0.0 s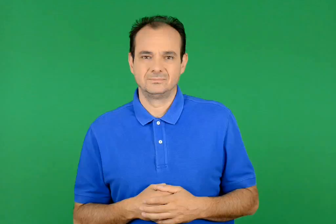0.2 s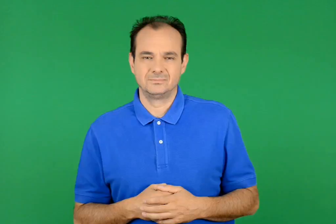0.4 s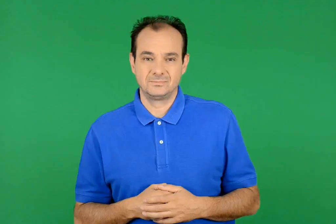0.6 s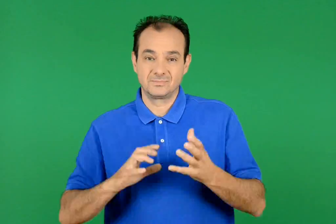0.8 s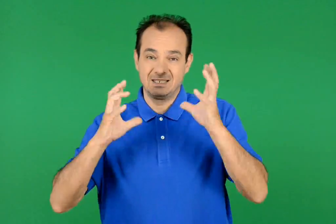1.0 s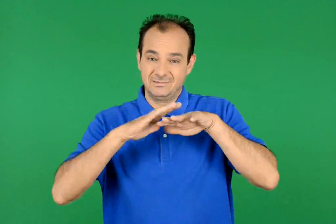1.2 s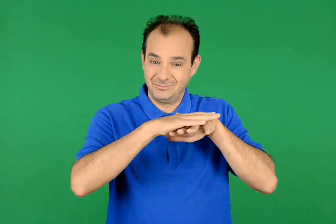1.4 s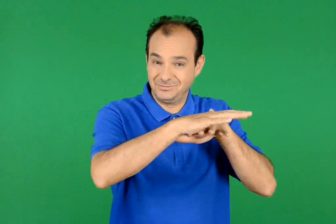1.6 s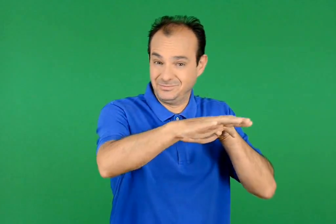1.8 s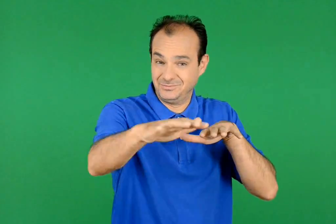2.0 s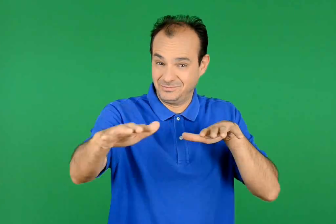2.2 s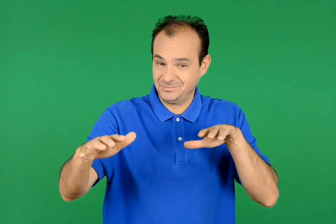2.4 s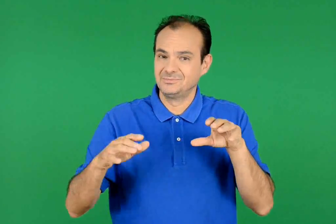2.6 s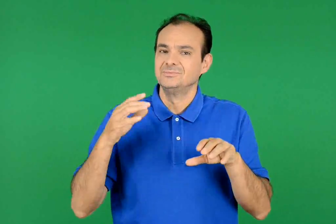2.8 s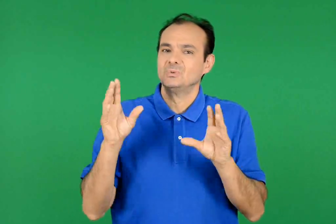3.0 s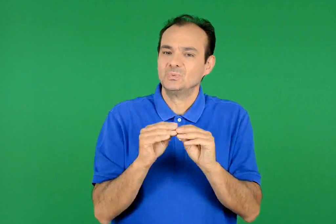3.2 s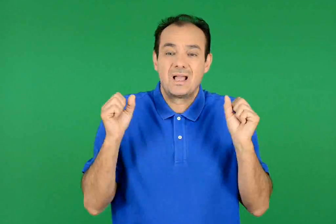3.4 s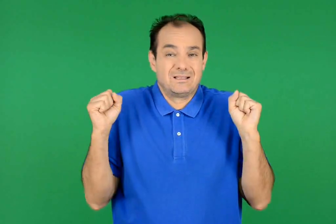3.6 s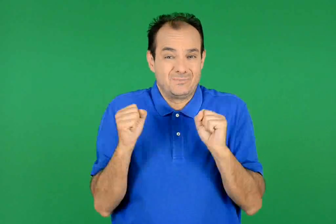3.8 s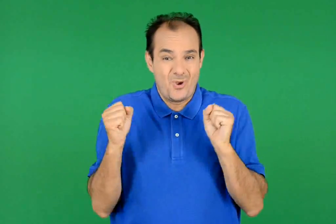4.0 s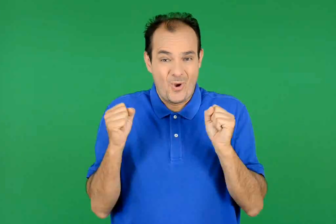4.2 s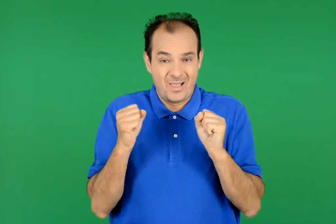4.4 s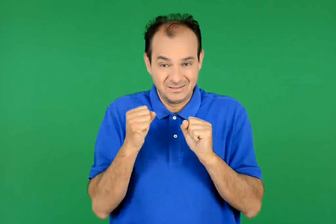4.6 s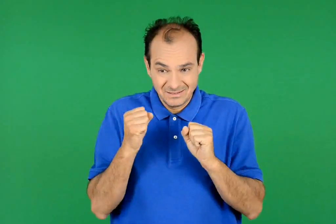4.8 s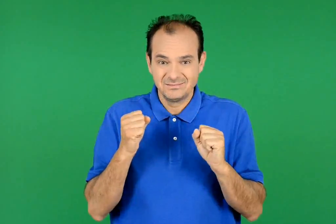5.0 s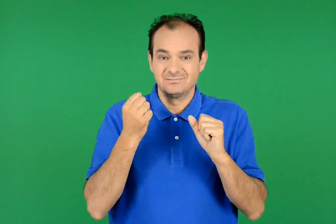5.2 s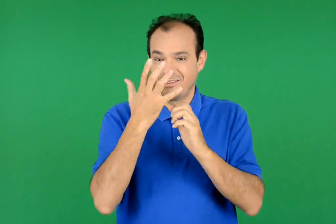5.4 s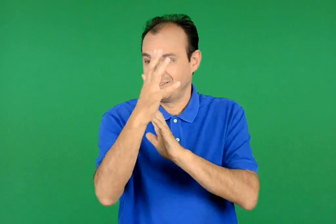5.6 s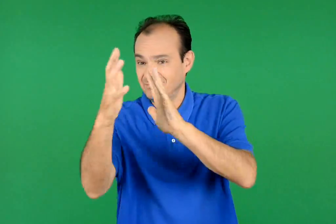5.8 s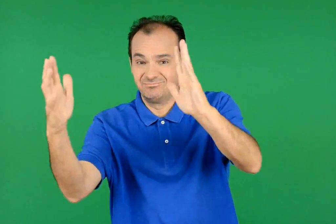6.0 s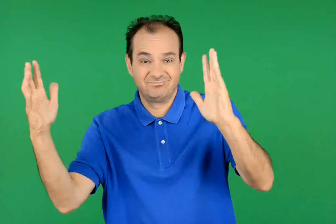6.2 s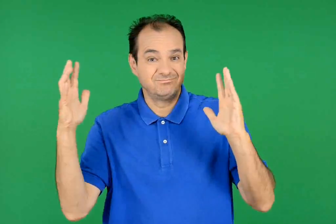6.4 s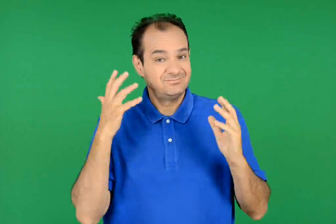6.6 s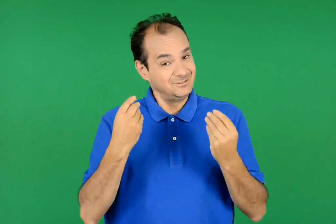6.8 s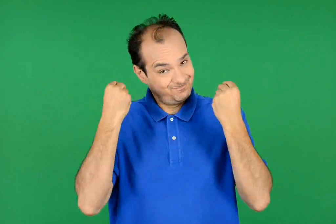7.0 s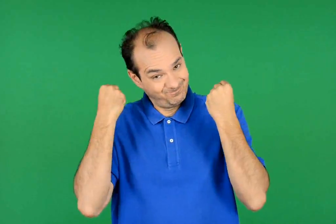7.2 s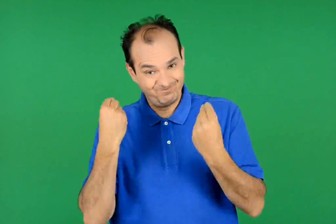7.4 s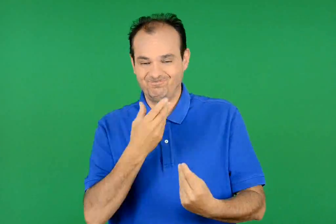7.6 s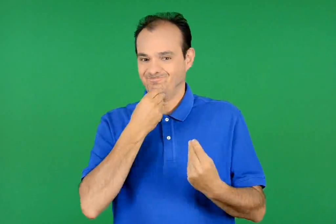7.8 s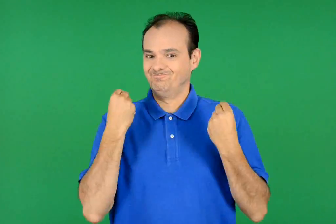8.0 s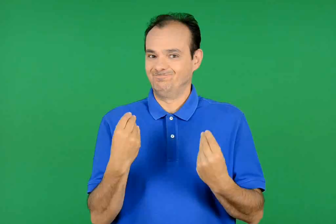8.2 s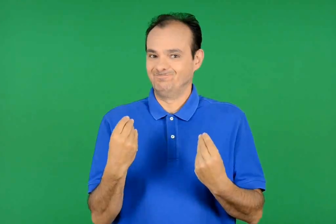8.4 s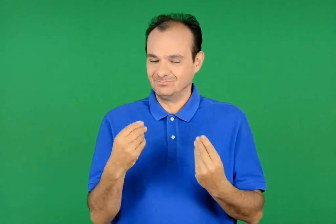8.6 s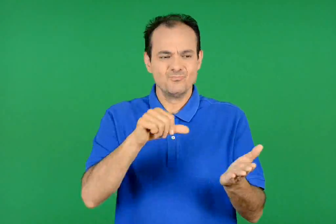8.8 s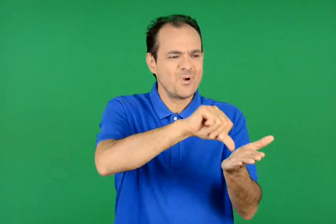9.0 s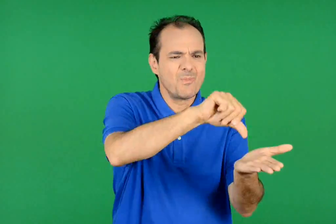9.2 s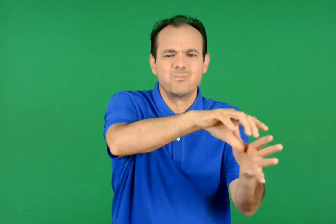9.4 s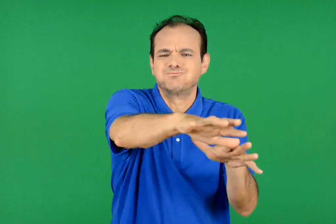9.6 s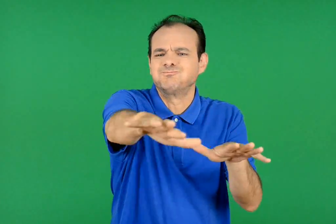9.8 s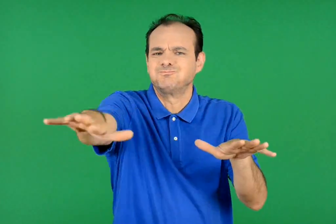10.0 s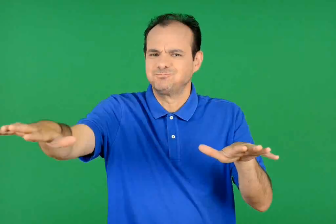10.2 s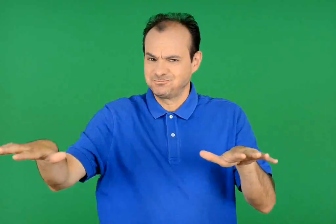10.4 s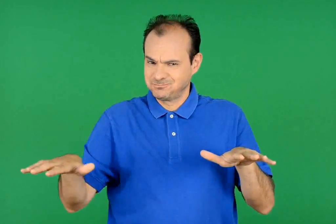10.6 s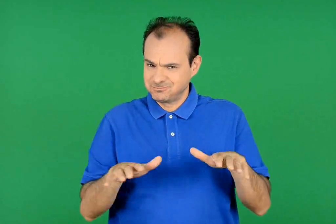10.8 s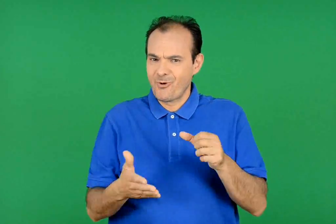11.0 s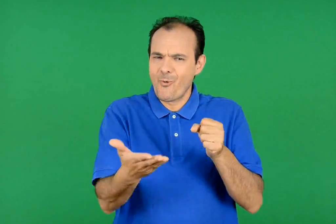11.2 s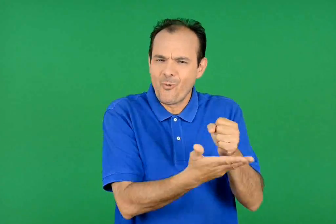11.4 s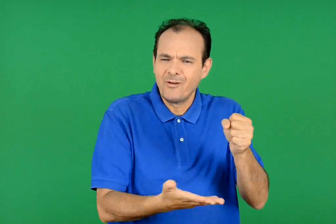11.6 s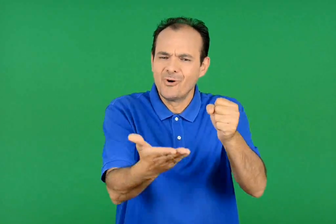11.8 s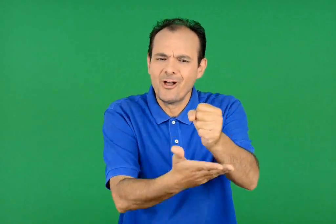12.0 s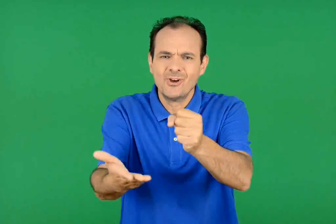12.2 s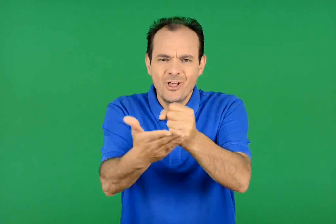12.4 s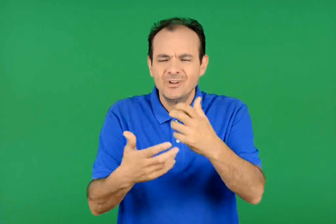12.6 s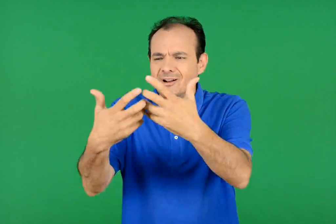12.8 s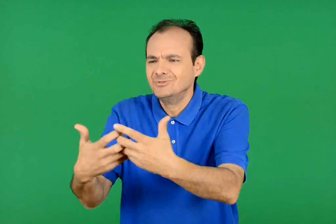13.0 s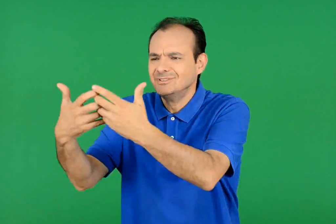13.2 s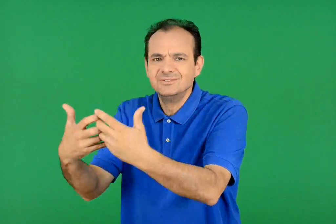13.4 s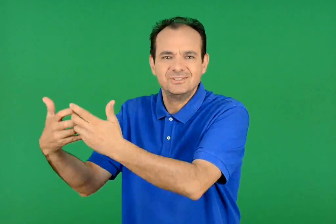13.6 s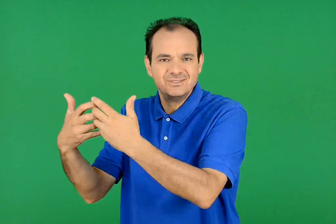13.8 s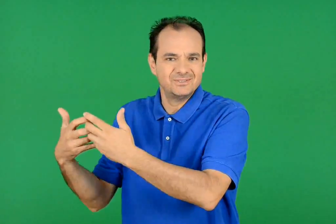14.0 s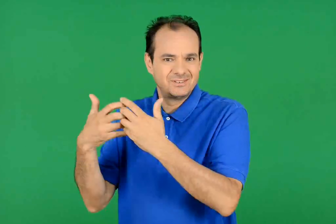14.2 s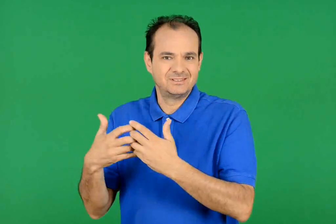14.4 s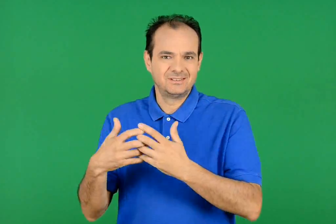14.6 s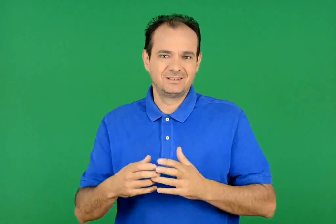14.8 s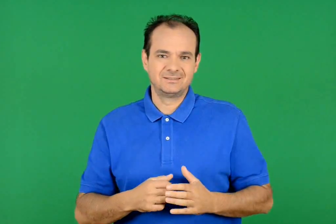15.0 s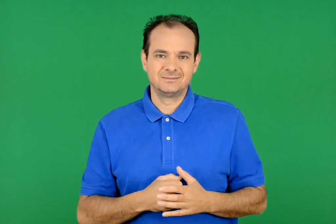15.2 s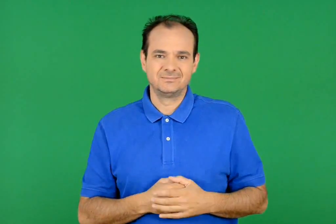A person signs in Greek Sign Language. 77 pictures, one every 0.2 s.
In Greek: η γη είναι καλή με τους χειμώνες της , τα δάση , τις μεγάλες πολιτείες , τα χωράφια , τα εργοστάσια
